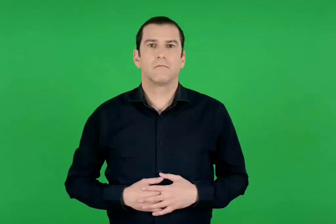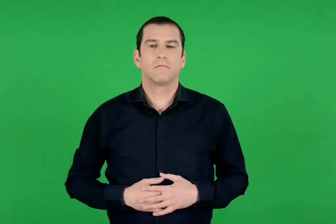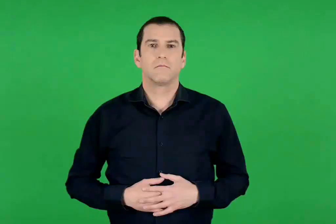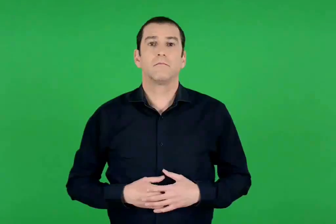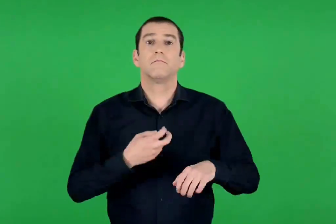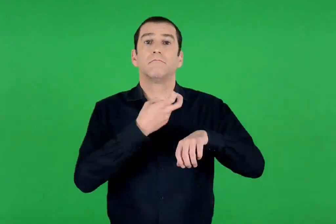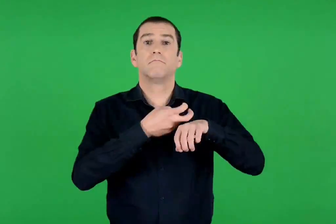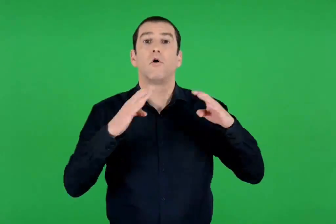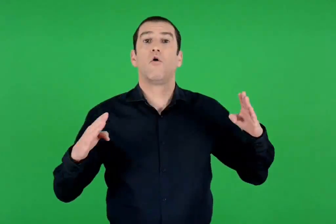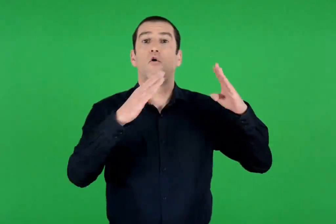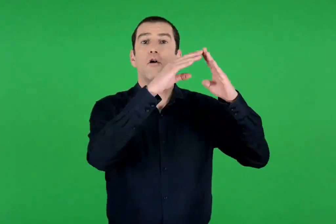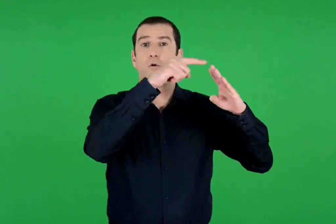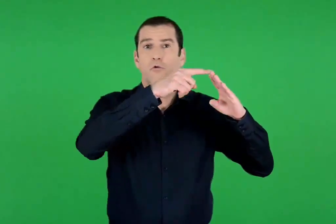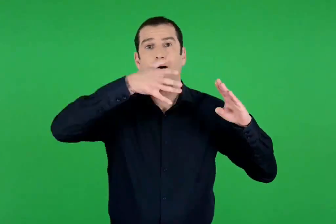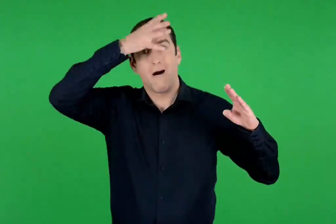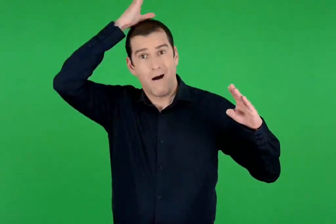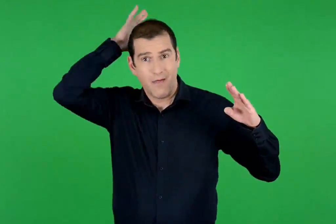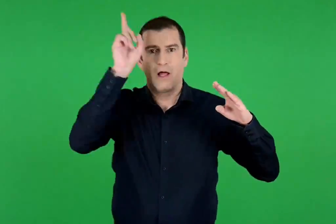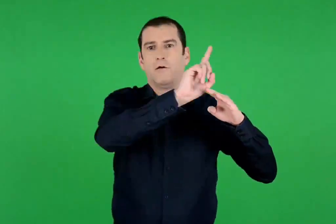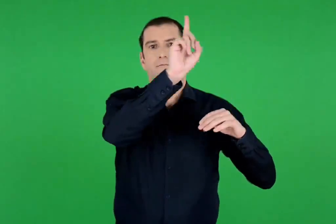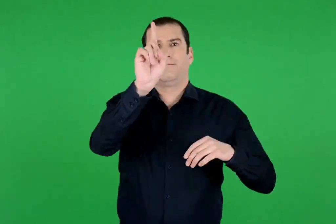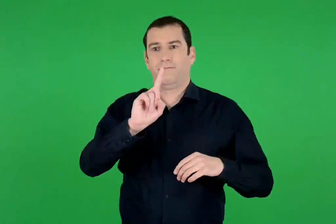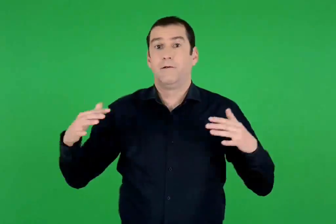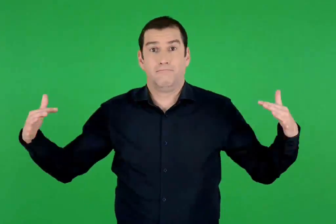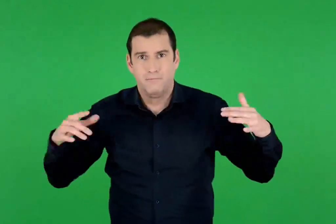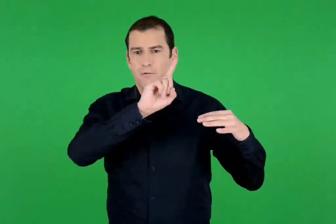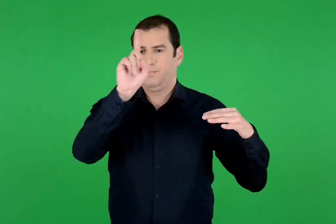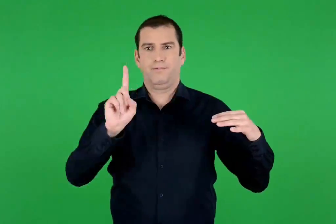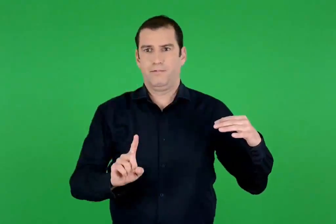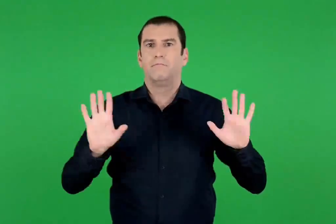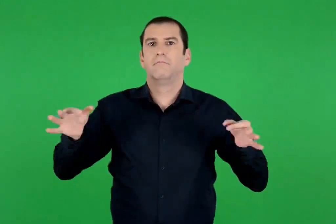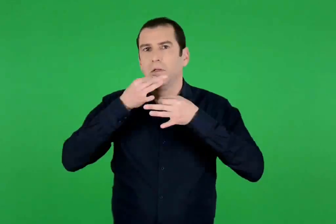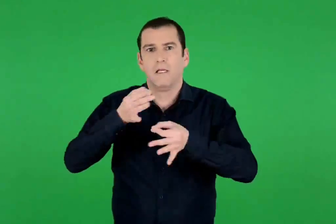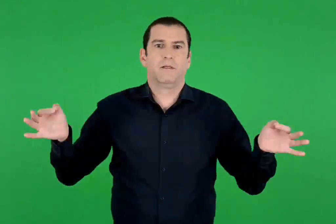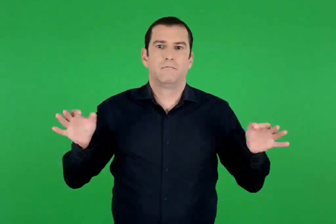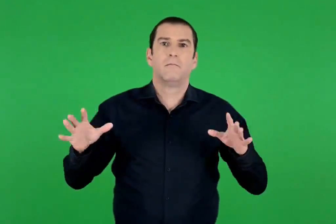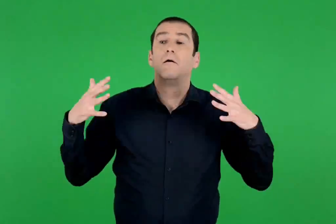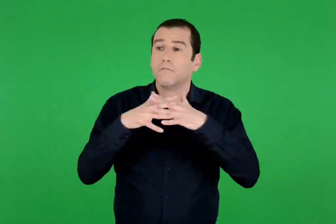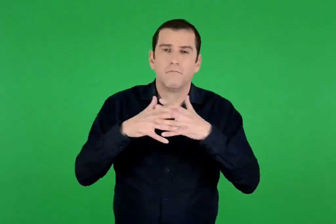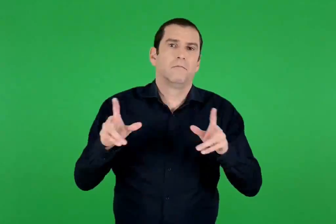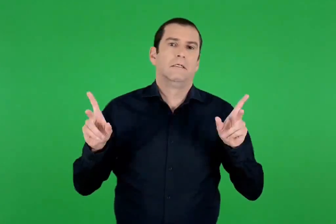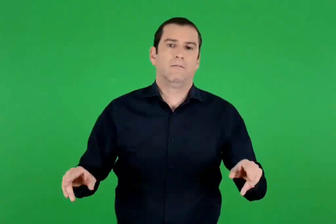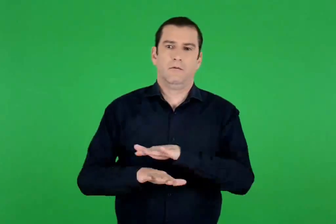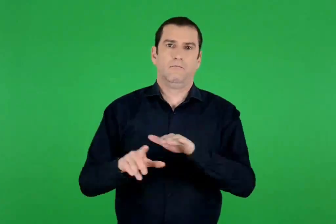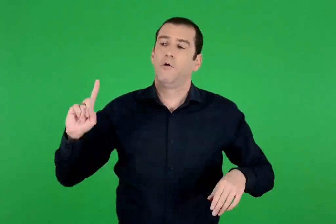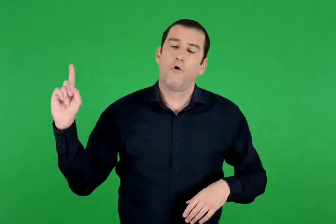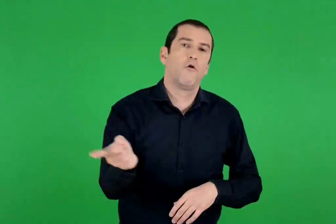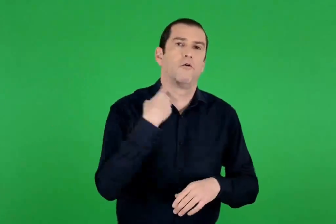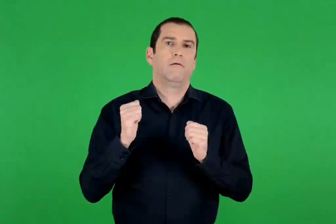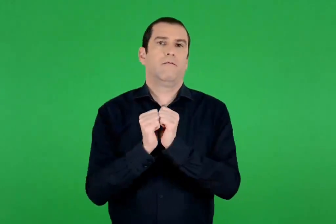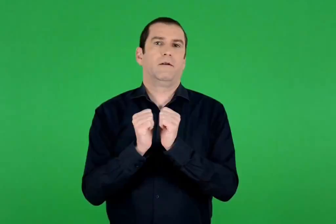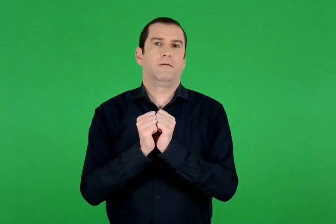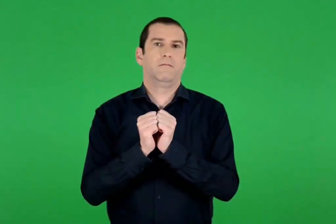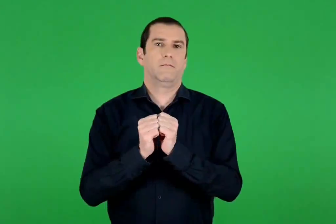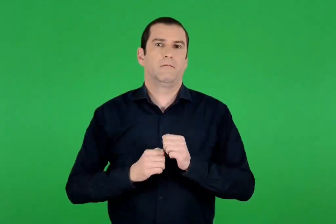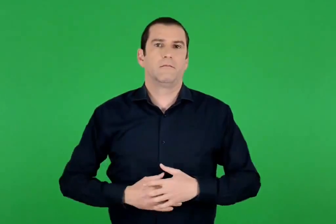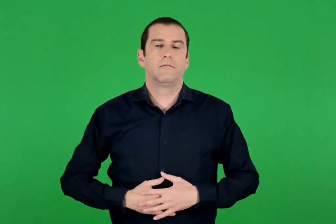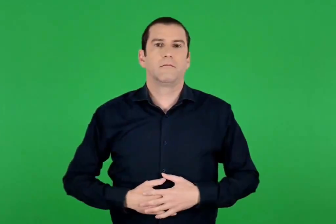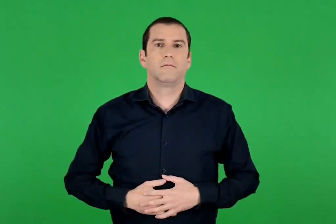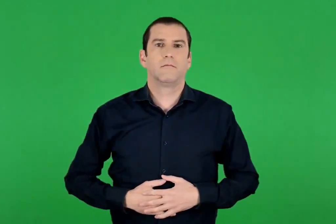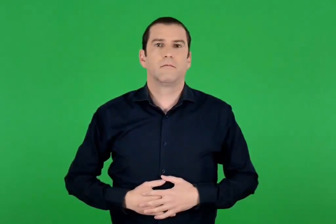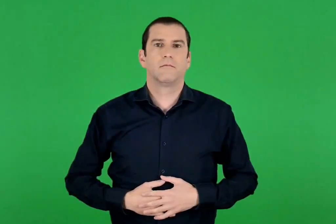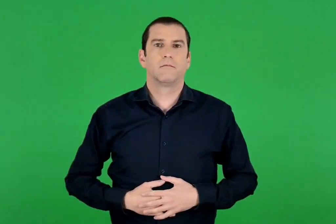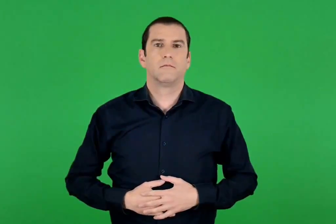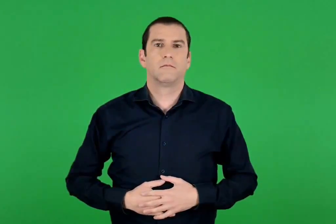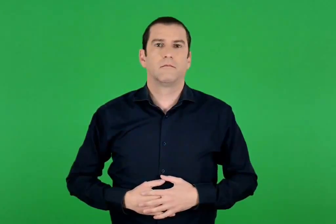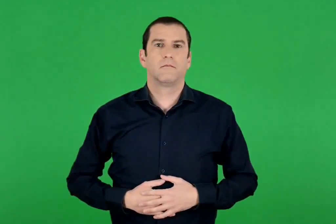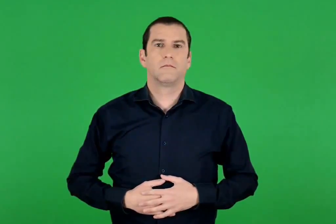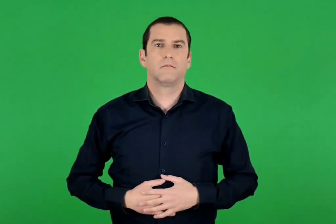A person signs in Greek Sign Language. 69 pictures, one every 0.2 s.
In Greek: ήρθε όμως η αθηνά από τον όλυμπο , στάθηκε ανάμεσά τους και τους είπε σταματήστε τον πόλεμο και γίνετε όλοι φίλοι
